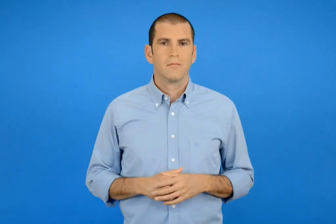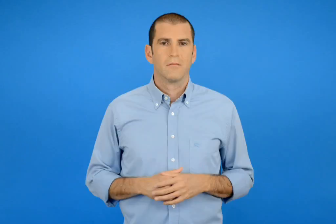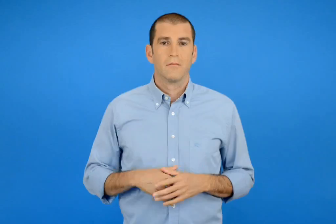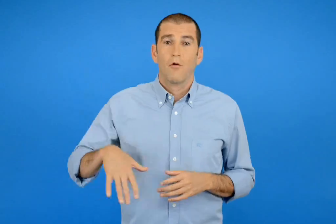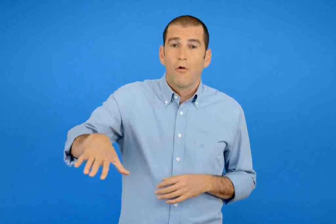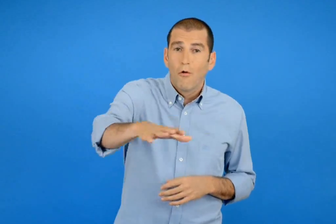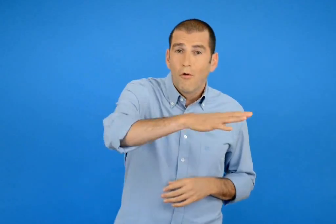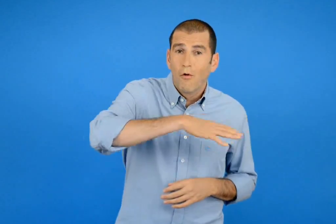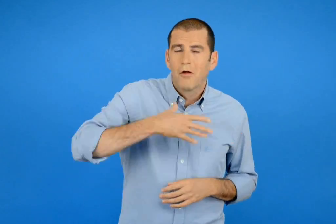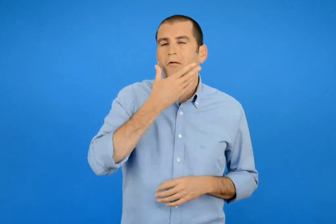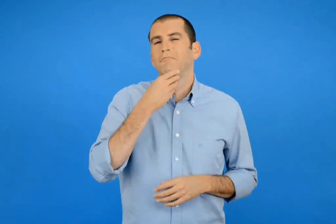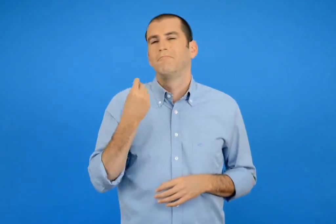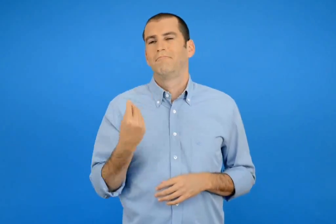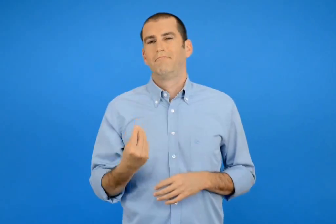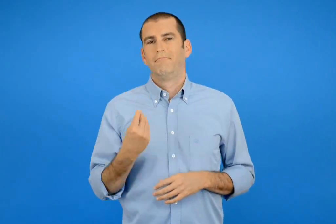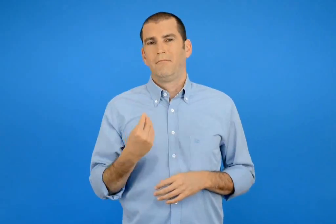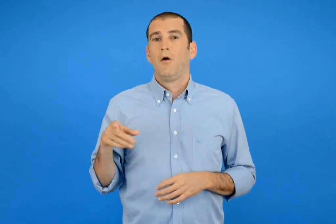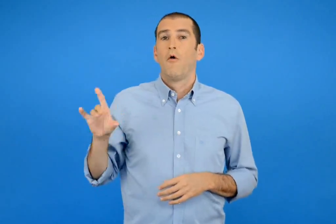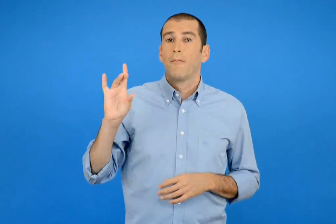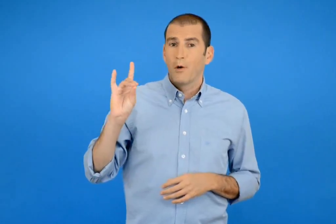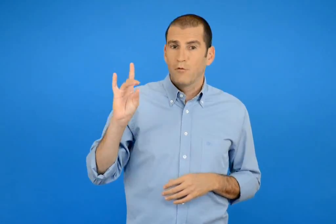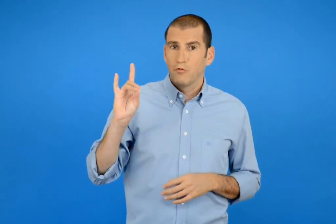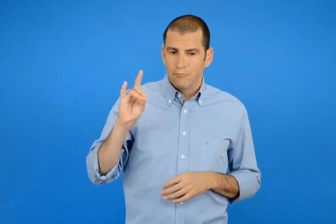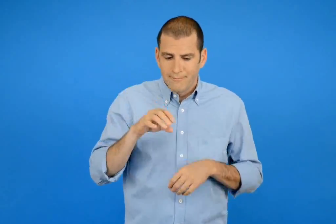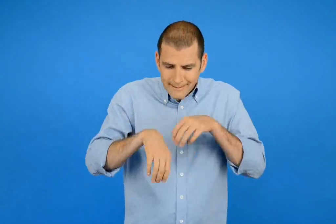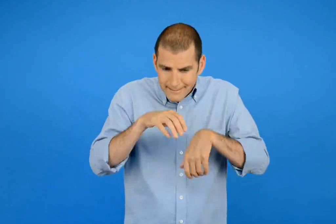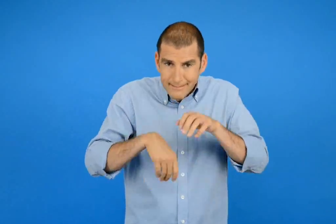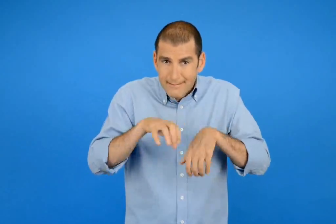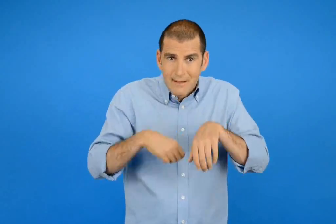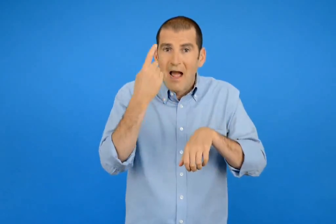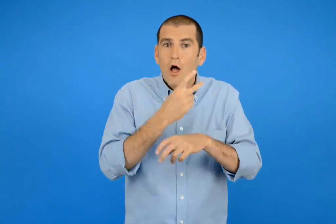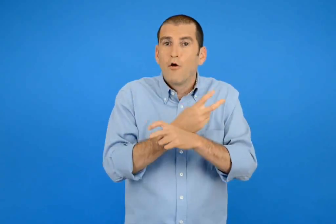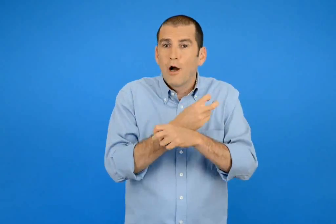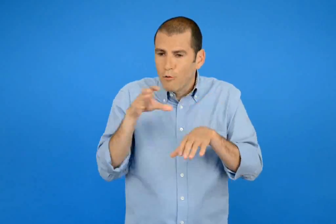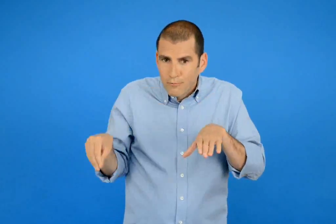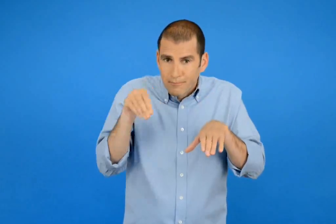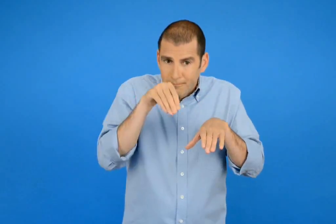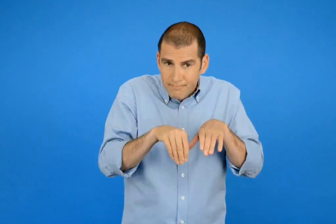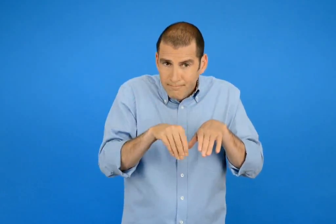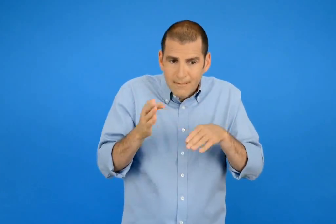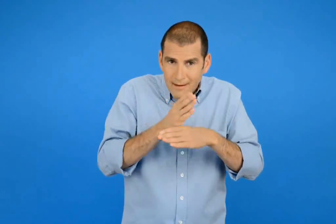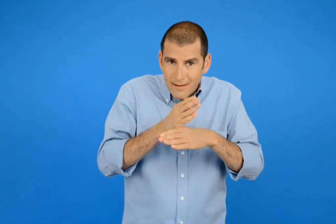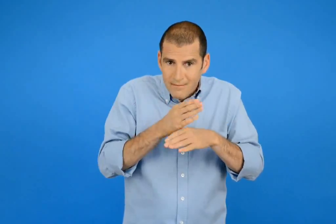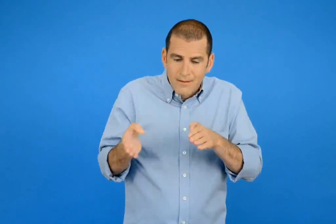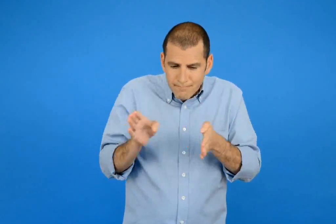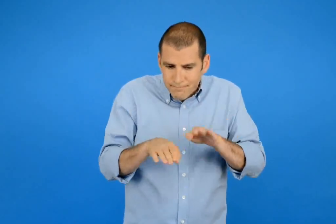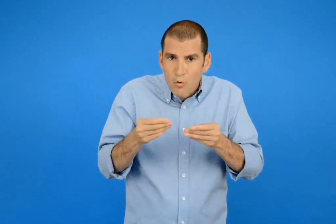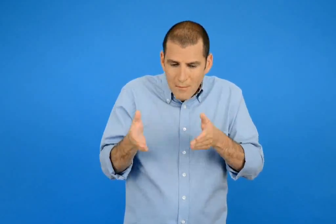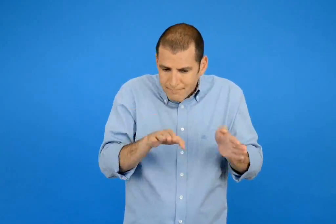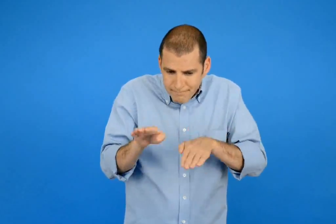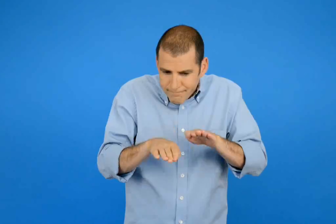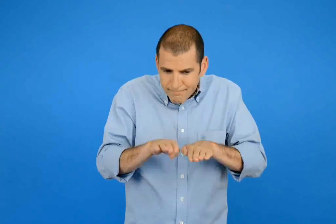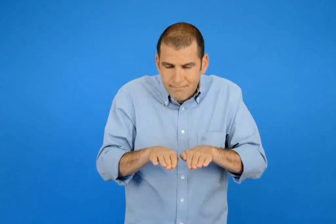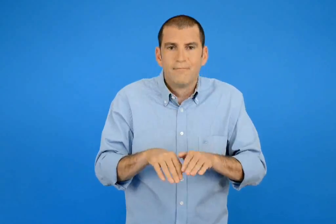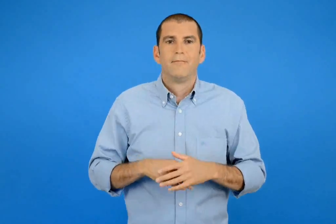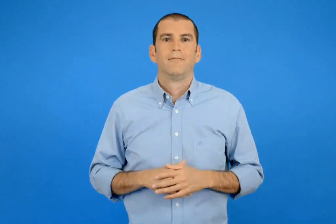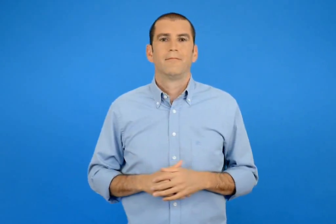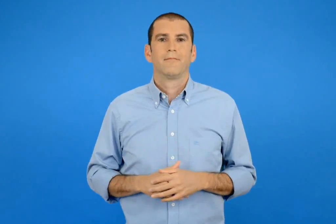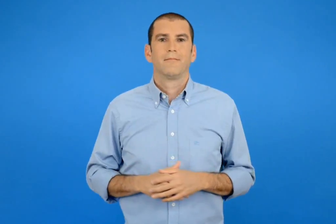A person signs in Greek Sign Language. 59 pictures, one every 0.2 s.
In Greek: ήταν πολύ όμορφα ο μολυβιος έσκαψε έκρυψε ένα κόκαλο και το σκέπασε με χώμα
